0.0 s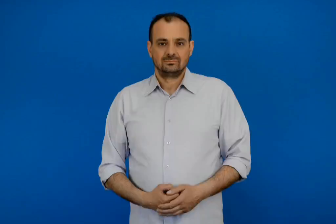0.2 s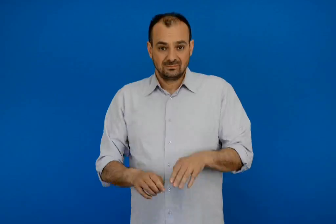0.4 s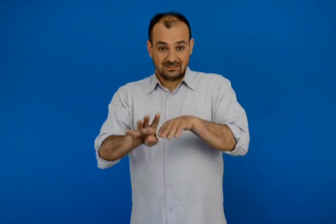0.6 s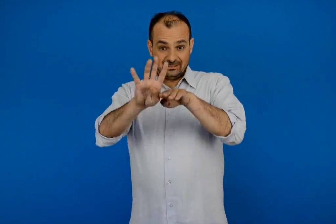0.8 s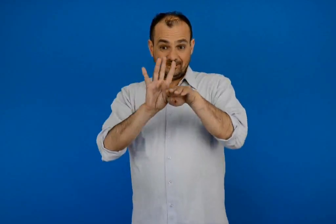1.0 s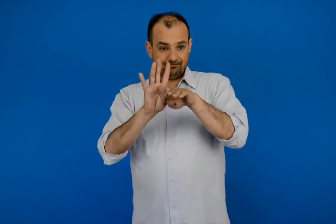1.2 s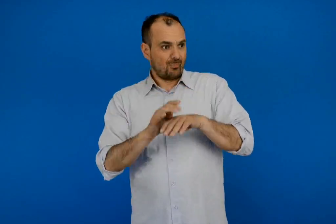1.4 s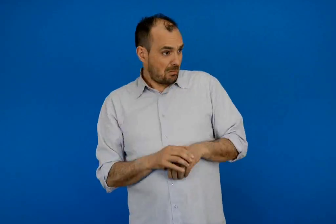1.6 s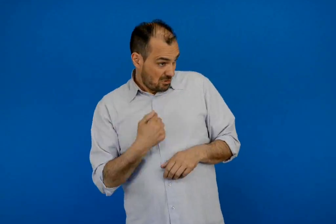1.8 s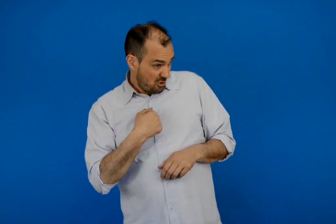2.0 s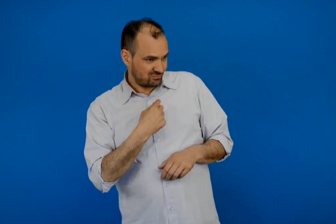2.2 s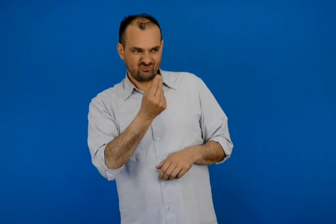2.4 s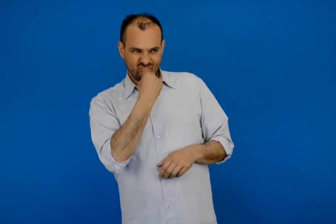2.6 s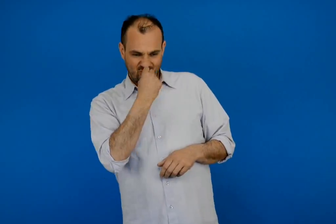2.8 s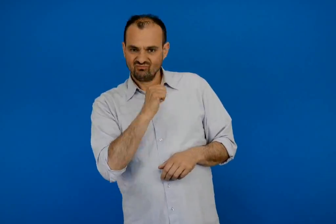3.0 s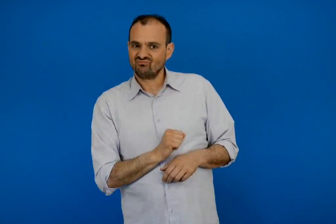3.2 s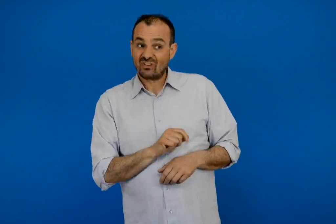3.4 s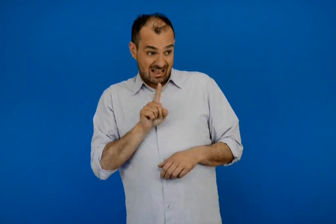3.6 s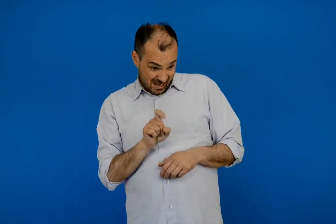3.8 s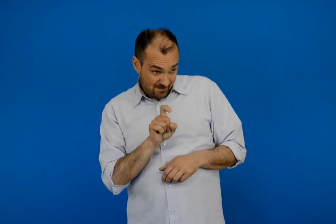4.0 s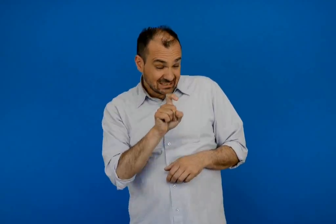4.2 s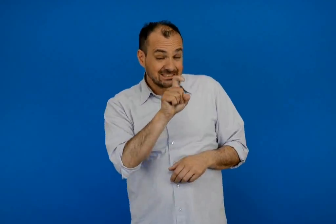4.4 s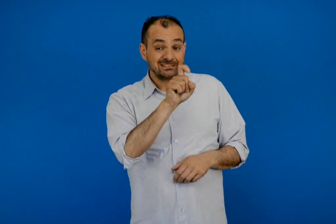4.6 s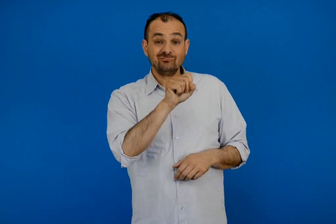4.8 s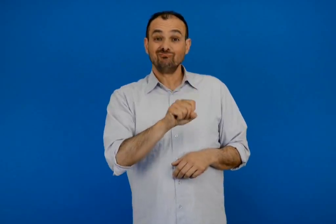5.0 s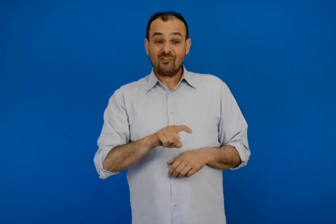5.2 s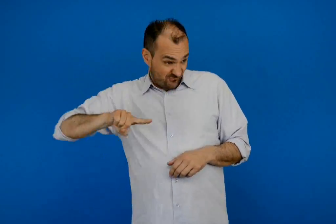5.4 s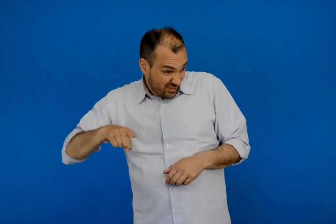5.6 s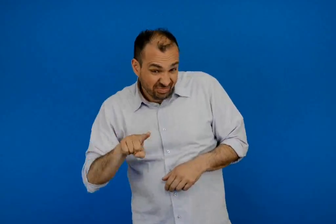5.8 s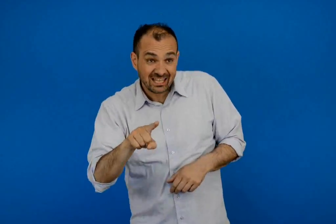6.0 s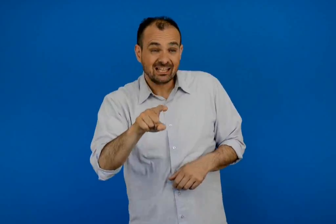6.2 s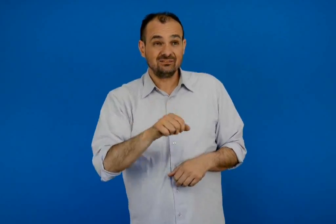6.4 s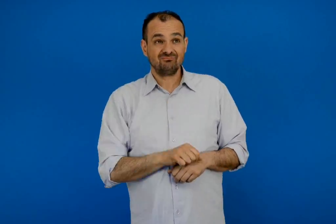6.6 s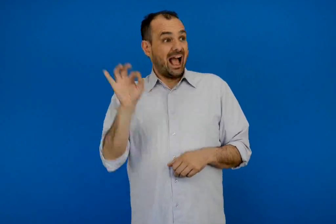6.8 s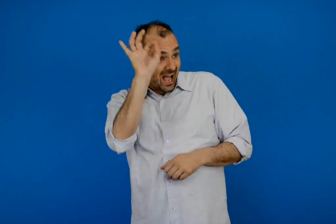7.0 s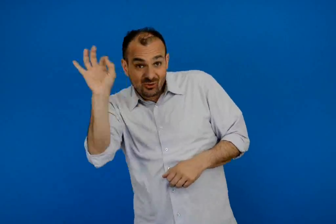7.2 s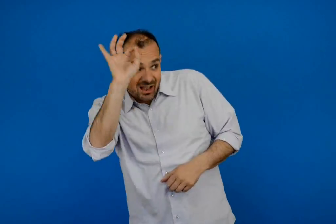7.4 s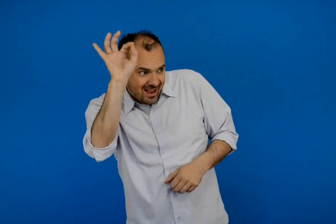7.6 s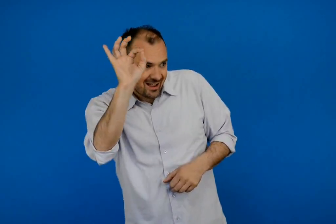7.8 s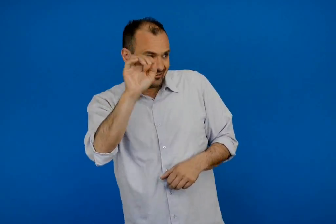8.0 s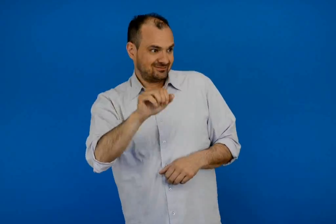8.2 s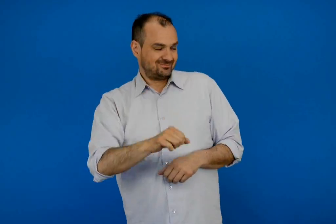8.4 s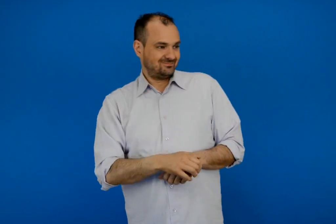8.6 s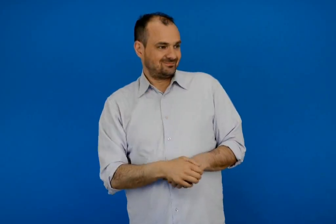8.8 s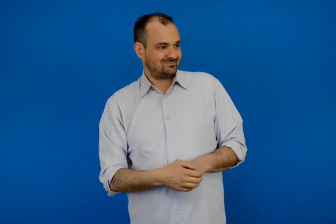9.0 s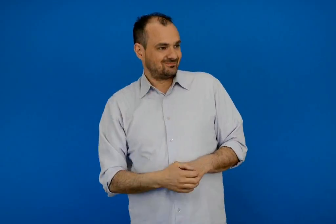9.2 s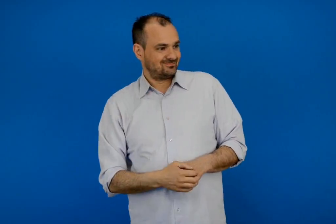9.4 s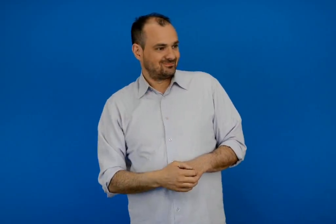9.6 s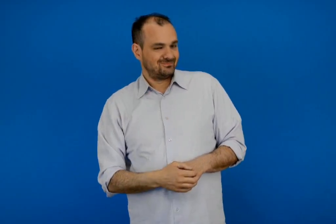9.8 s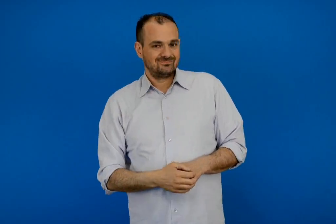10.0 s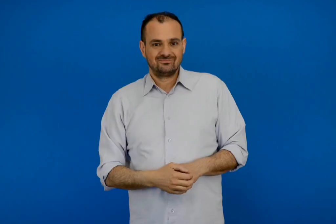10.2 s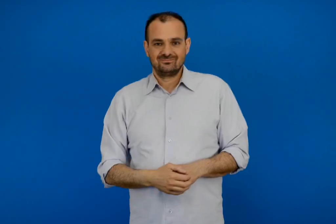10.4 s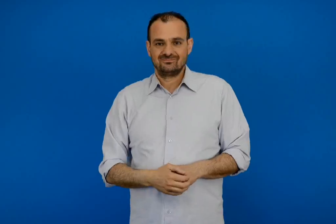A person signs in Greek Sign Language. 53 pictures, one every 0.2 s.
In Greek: κύριος αγκάθης τρώω κάμπιες φίδια και έντομα
